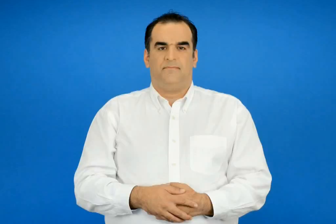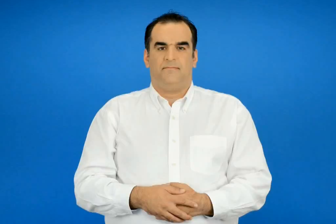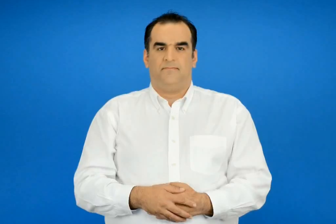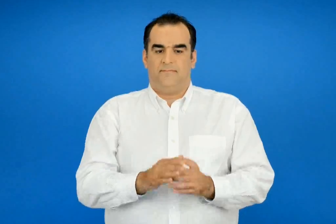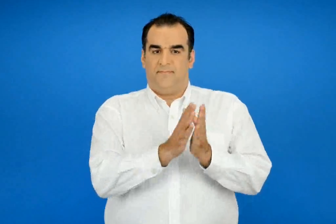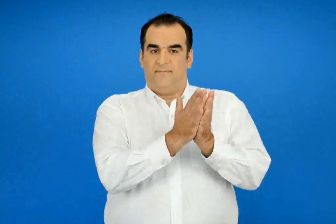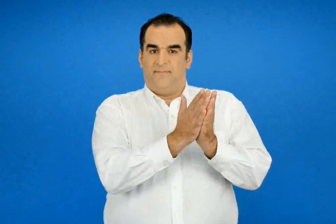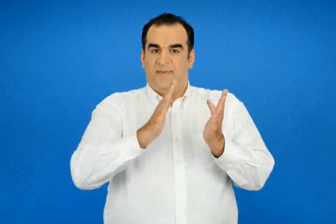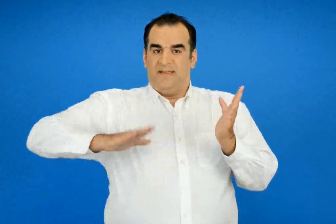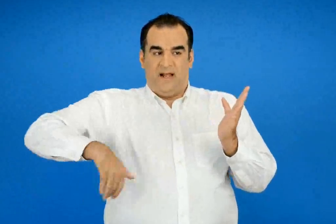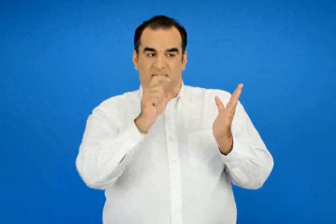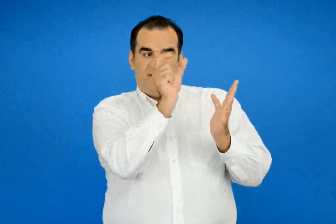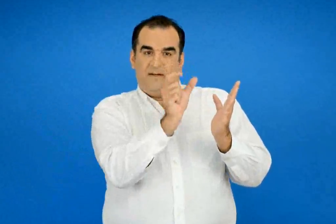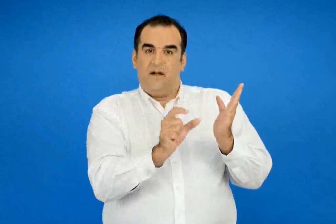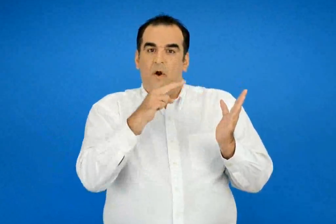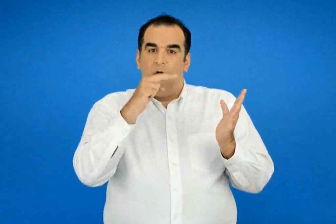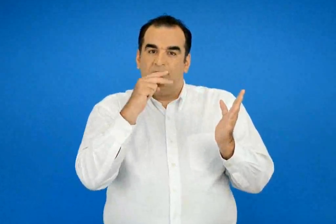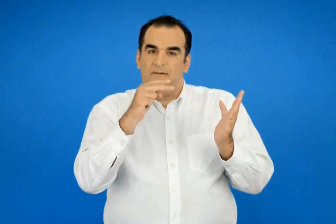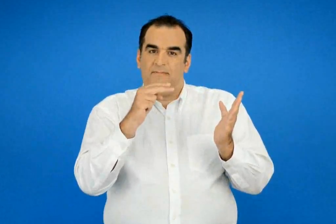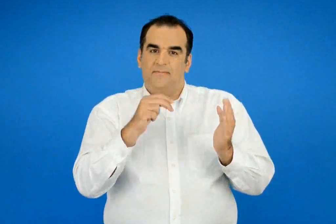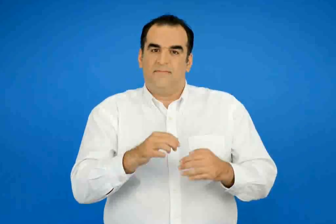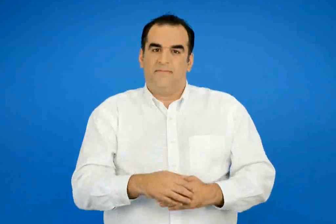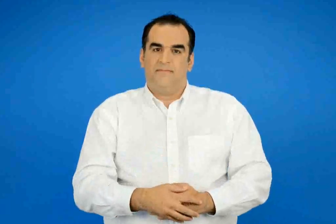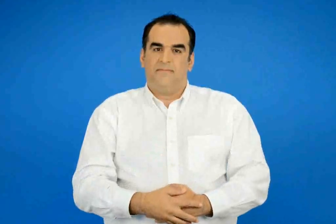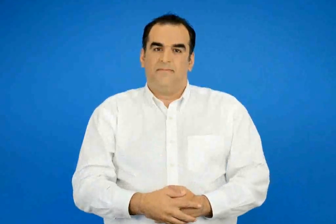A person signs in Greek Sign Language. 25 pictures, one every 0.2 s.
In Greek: γλωσσάριο
